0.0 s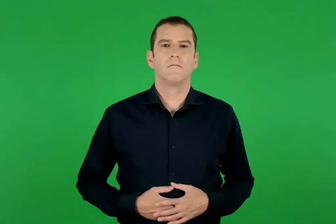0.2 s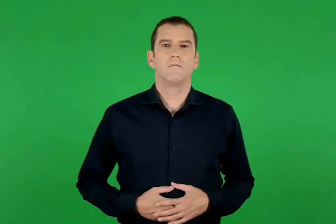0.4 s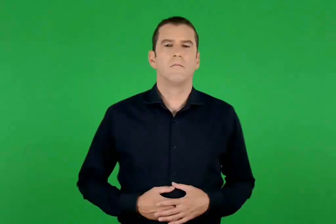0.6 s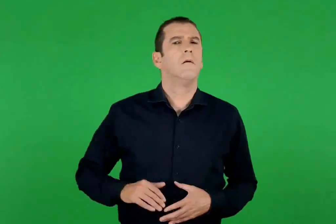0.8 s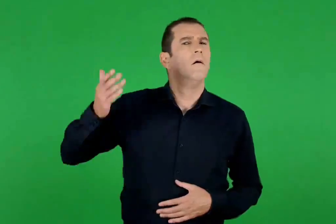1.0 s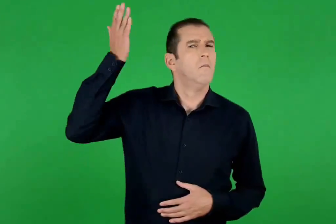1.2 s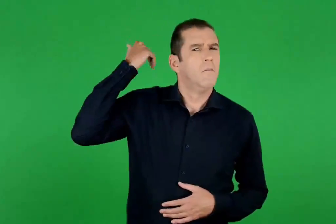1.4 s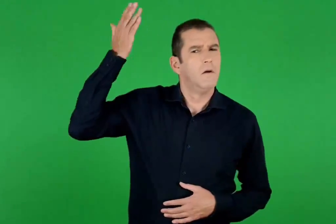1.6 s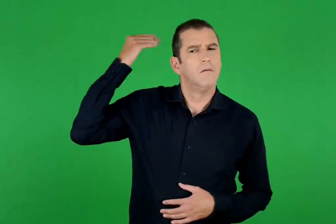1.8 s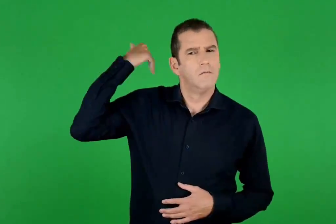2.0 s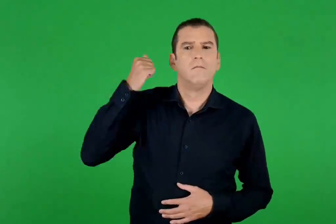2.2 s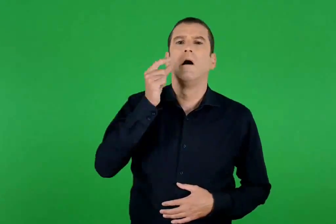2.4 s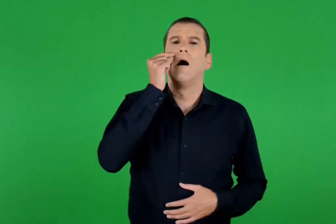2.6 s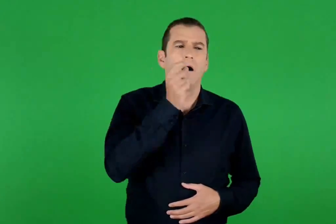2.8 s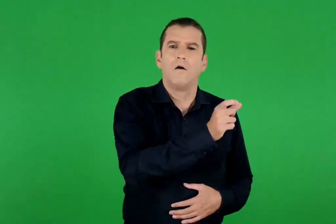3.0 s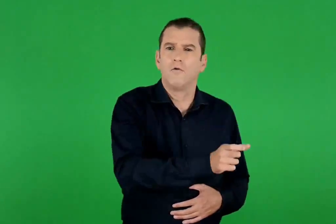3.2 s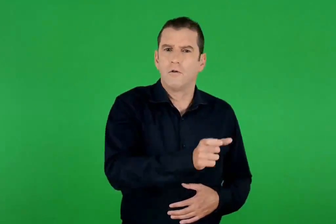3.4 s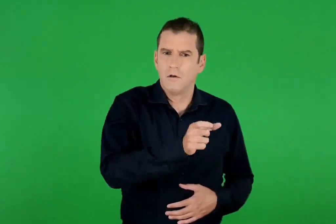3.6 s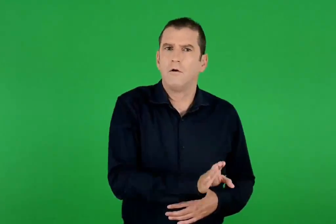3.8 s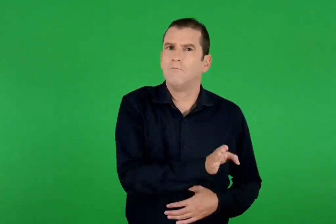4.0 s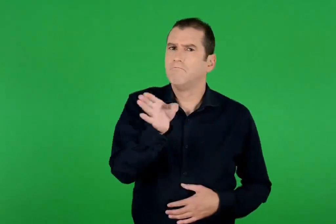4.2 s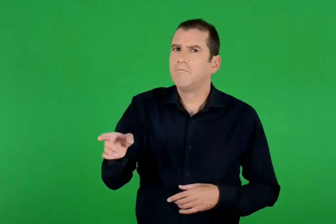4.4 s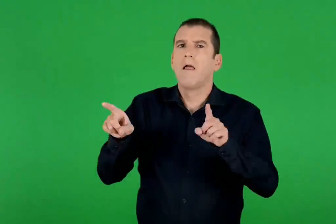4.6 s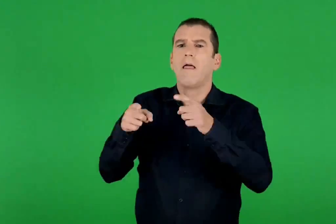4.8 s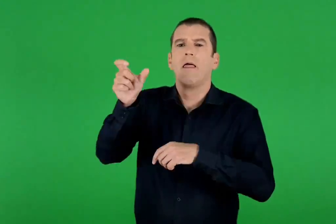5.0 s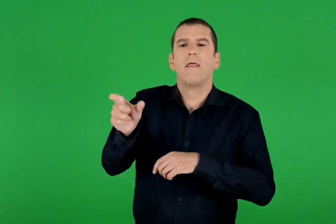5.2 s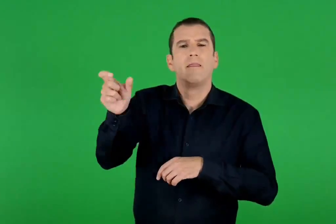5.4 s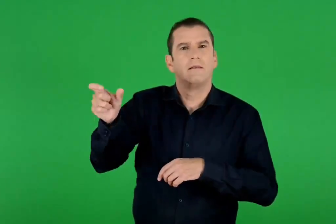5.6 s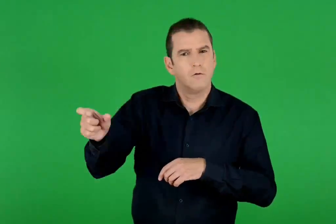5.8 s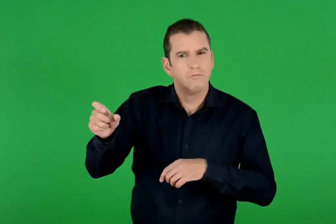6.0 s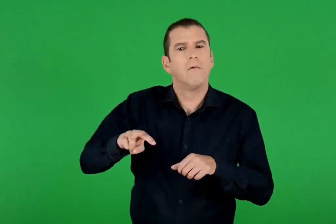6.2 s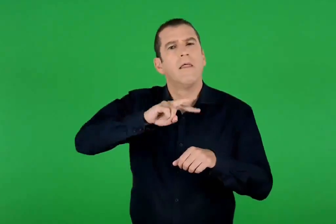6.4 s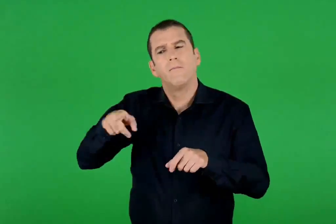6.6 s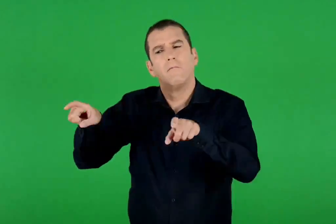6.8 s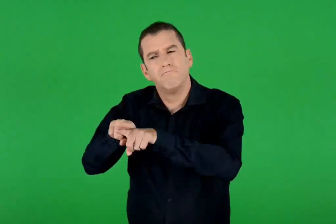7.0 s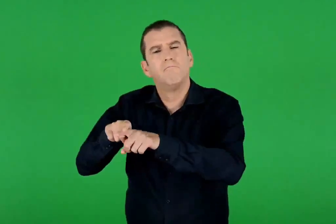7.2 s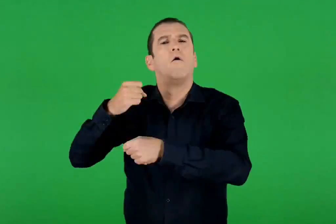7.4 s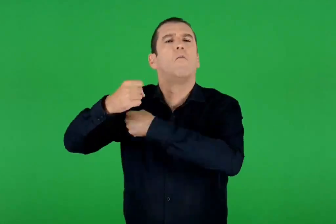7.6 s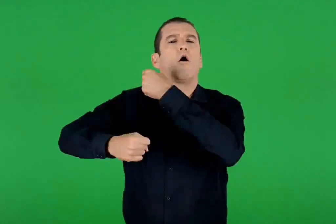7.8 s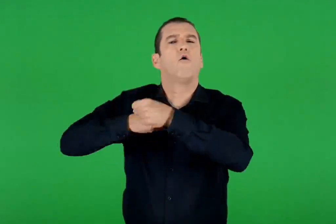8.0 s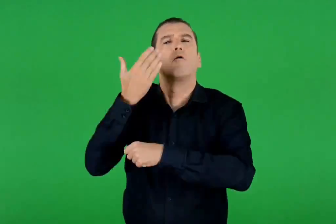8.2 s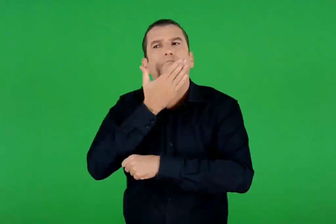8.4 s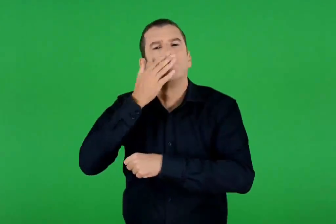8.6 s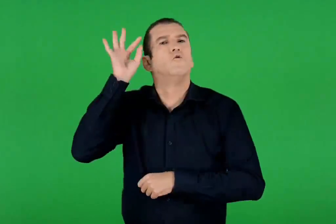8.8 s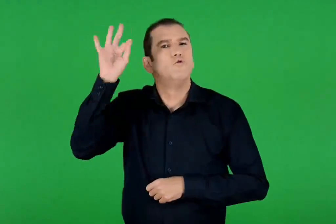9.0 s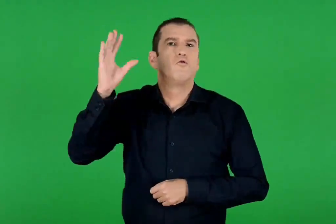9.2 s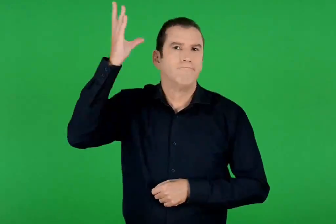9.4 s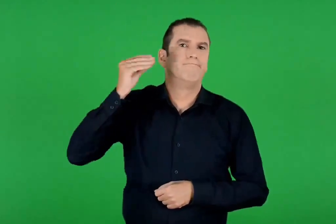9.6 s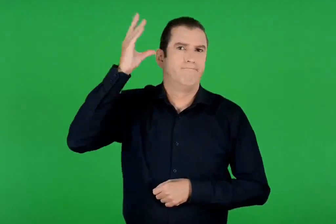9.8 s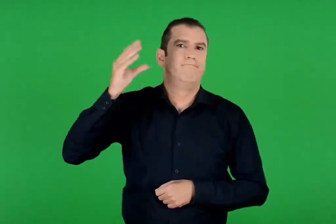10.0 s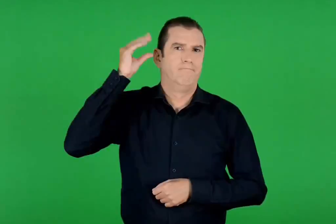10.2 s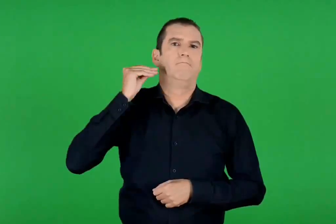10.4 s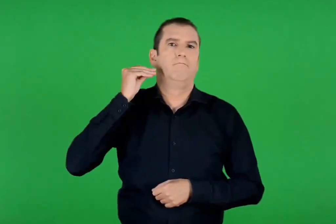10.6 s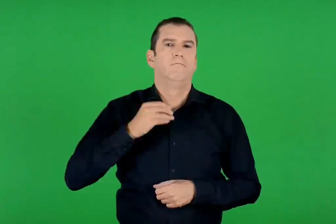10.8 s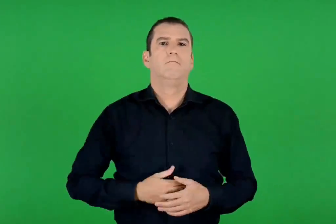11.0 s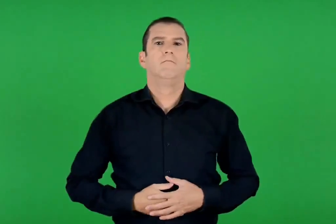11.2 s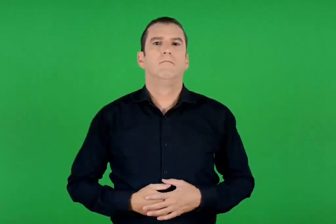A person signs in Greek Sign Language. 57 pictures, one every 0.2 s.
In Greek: τον παλιό καιρό , τα αγόρια πήγαιναν σε δασκάλους και μαθήτευαν δίπλα τους για πολλά χρόνια , για να μορφωθούν
